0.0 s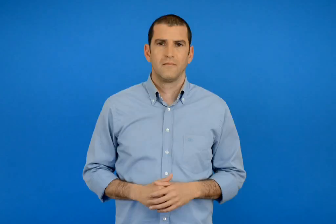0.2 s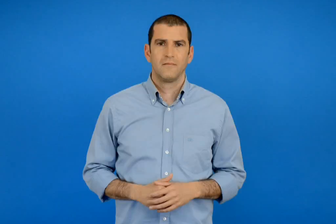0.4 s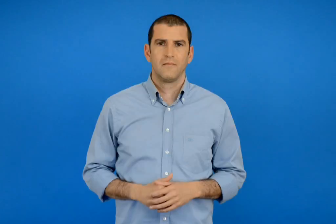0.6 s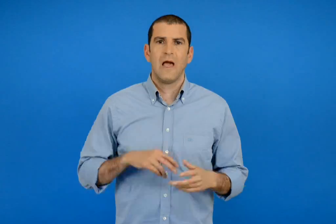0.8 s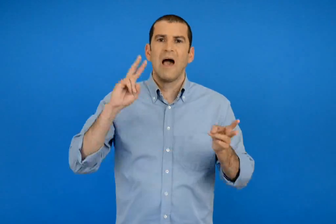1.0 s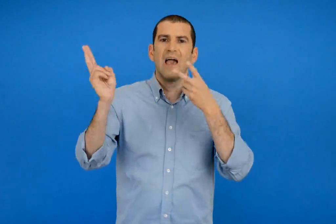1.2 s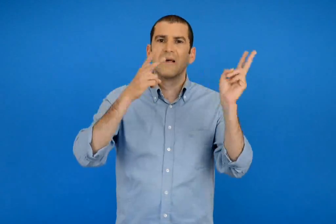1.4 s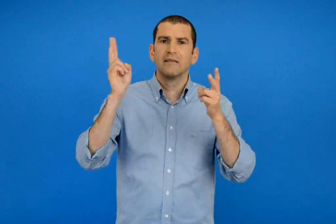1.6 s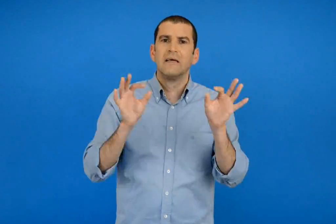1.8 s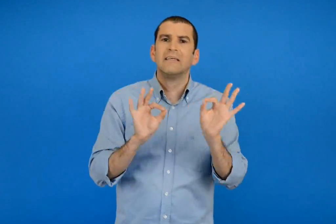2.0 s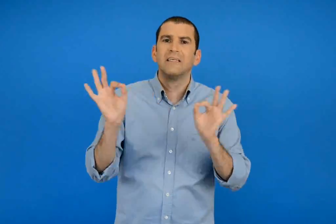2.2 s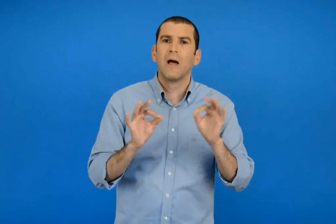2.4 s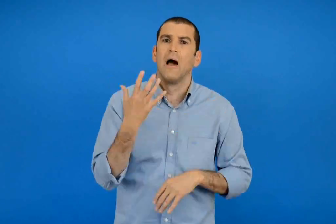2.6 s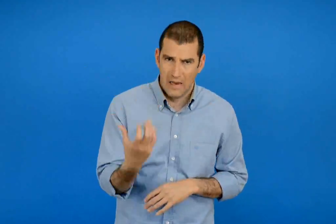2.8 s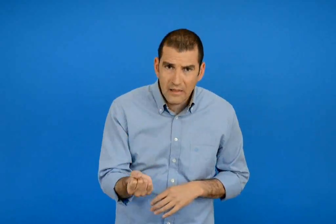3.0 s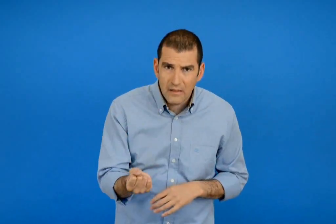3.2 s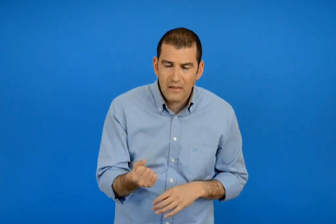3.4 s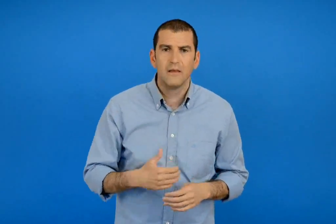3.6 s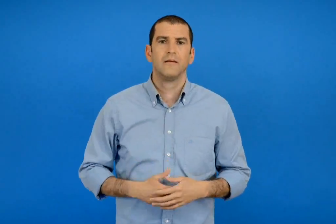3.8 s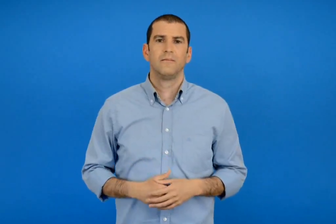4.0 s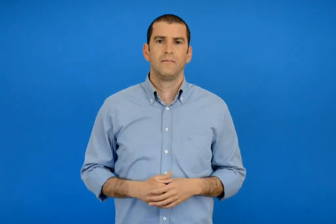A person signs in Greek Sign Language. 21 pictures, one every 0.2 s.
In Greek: ο αέρας έχει σχήμα ;
